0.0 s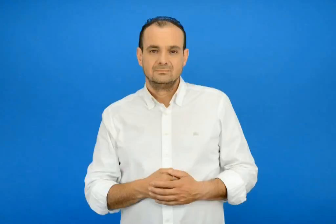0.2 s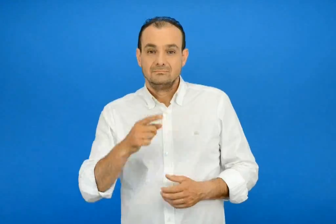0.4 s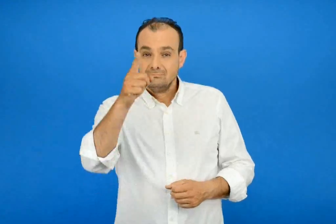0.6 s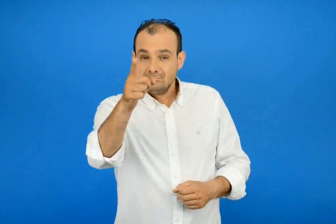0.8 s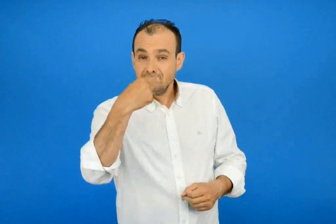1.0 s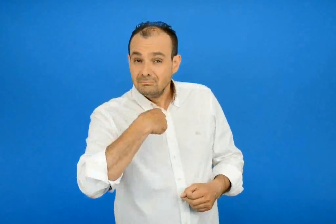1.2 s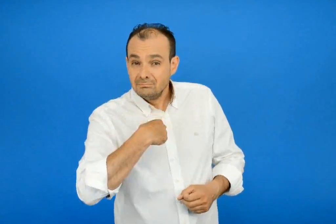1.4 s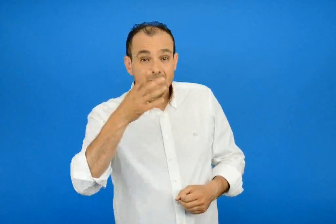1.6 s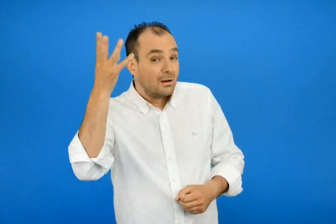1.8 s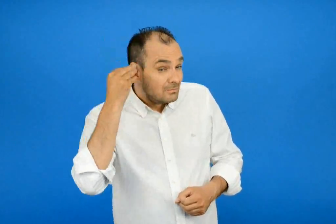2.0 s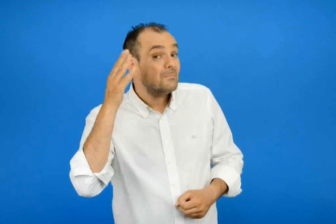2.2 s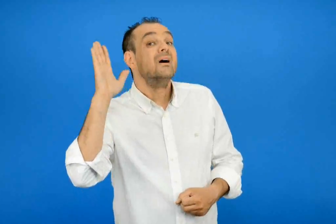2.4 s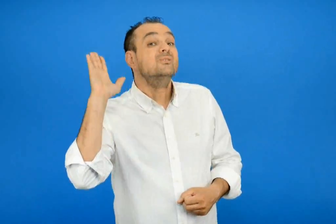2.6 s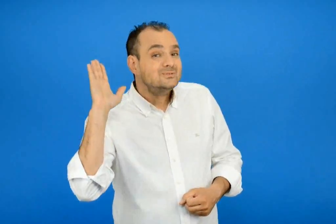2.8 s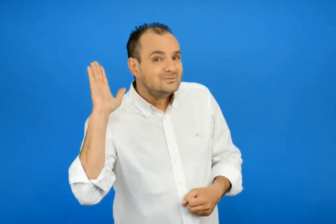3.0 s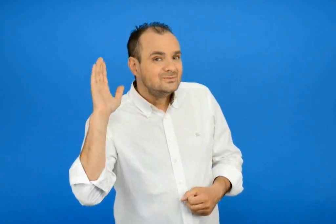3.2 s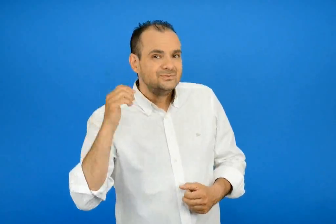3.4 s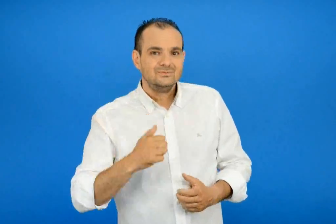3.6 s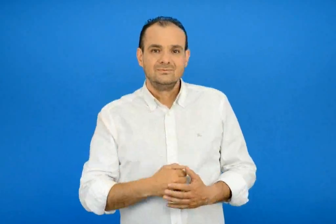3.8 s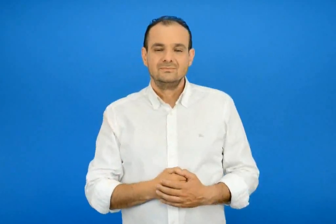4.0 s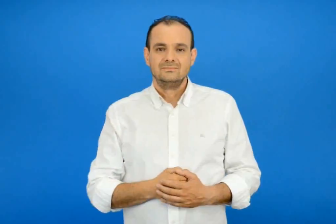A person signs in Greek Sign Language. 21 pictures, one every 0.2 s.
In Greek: δε με ακούς ;
